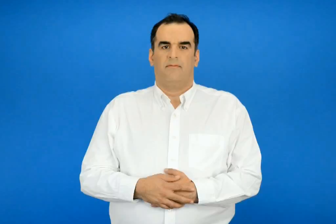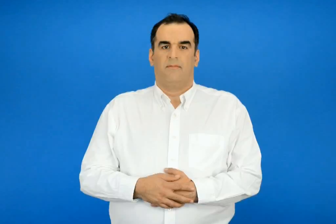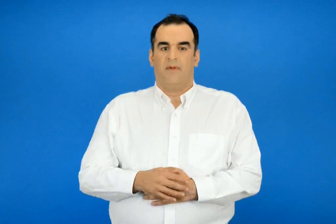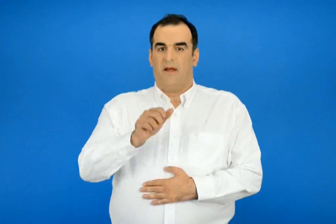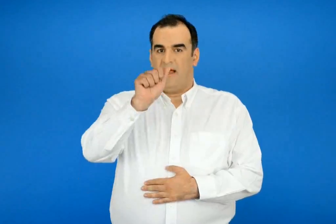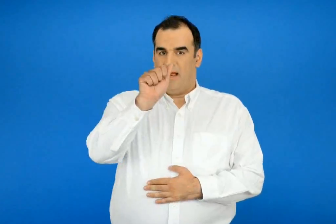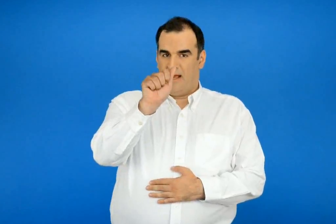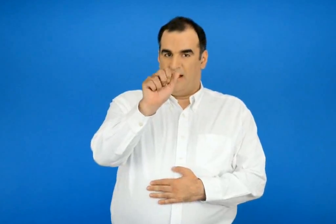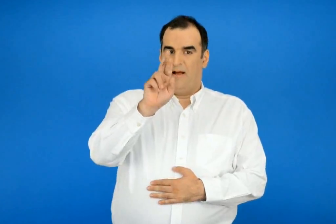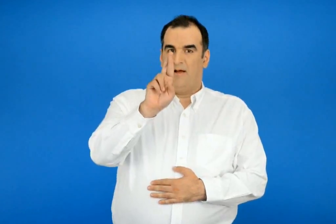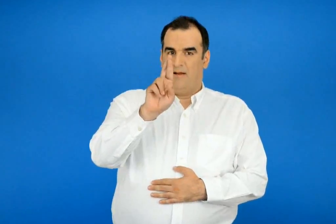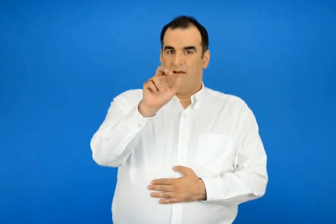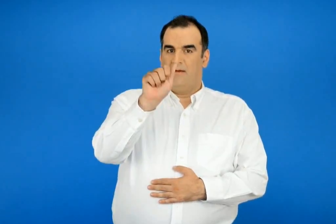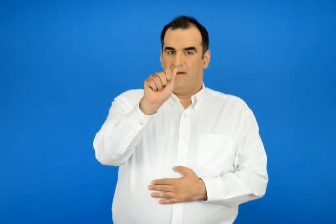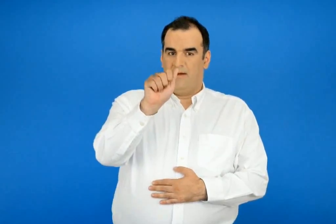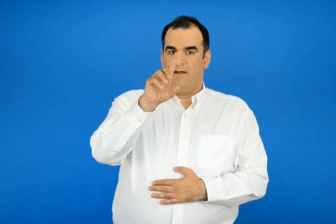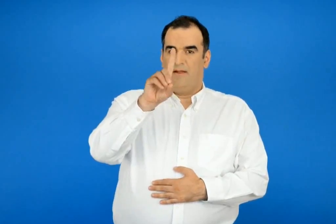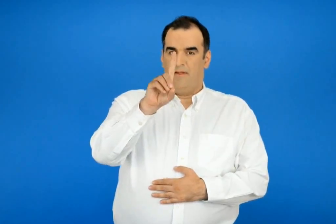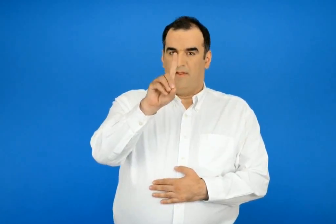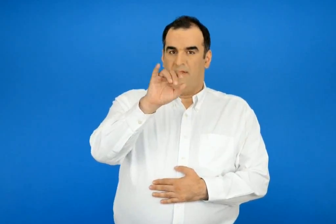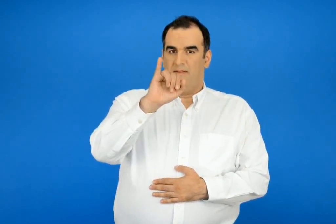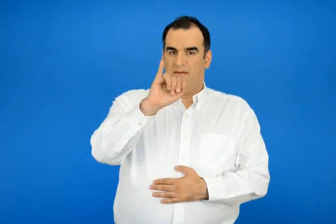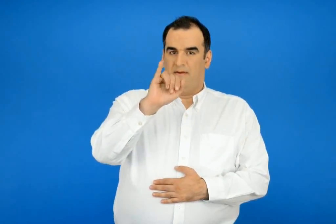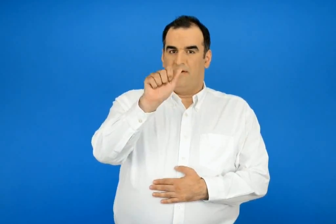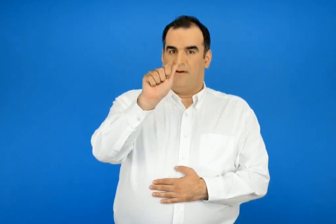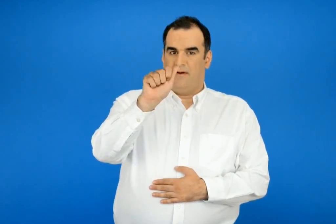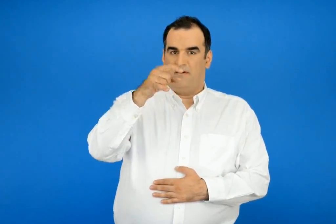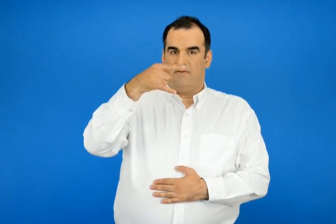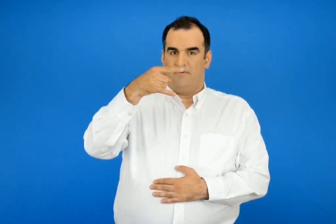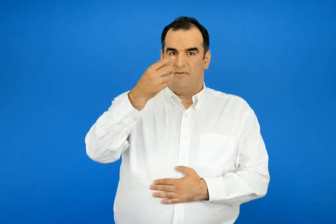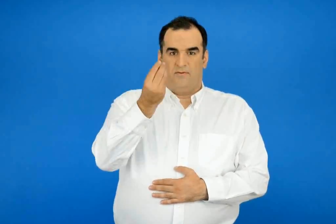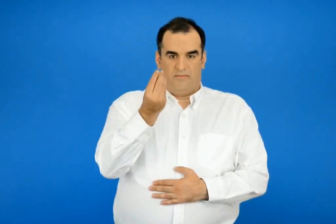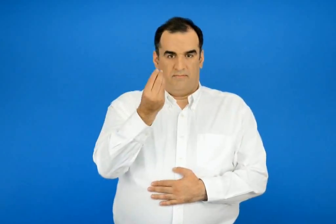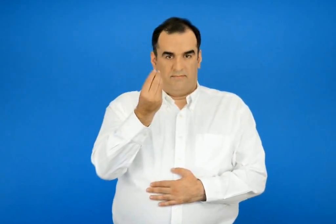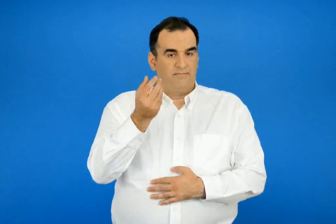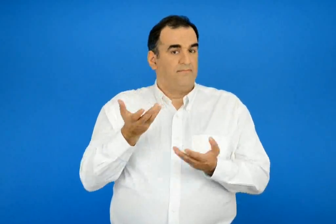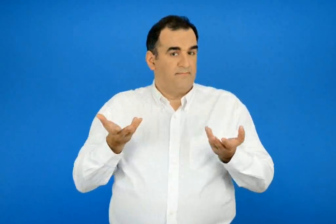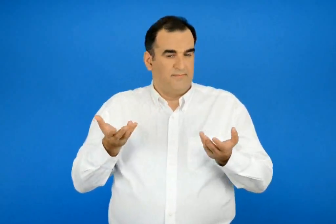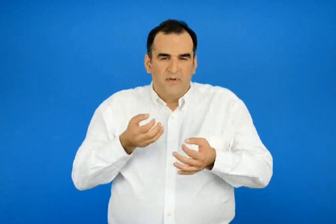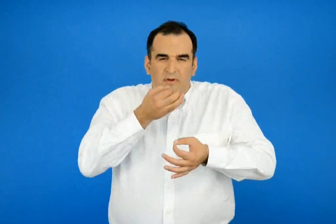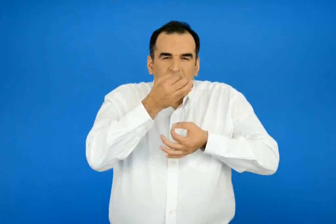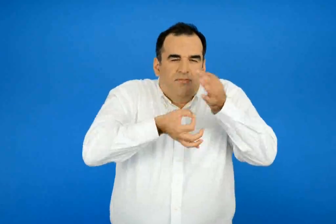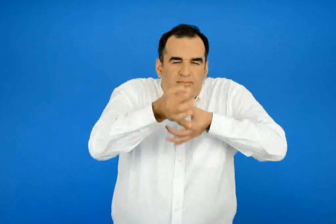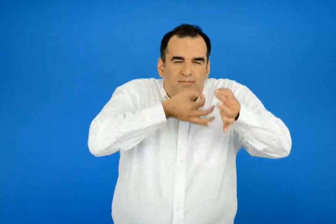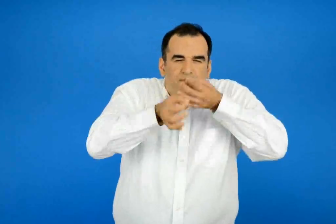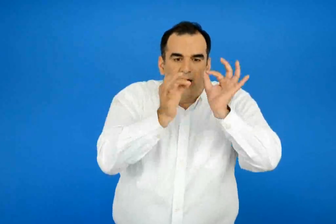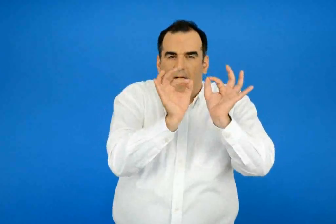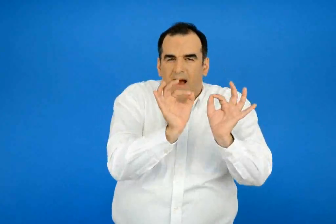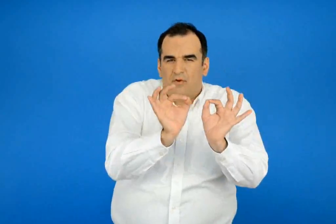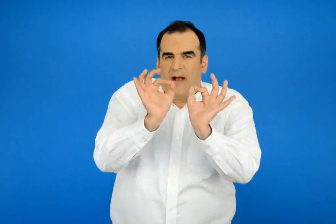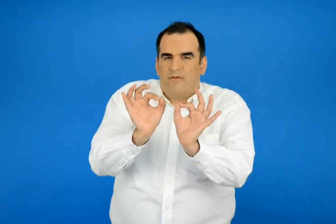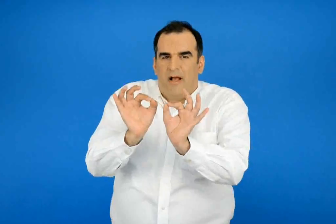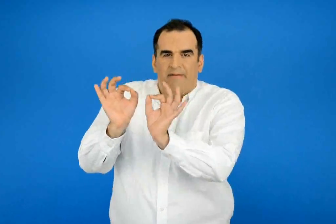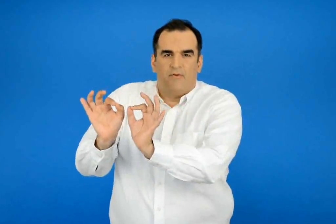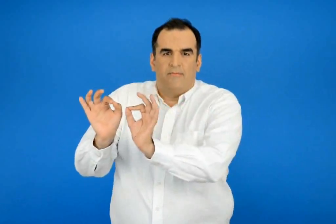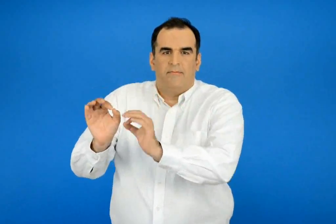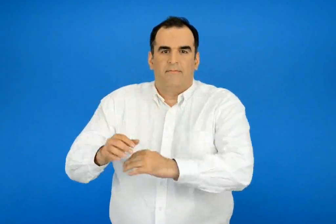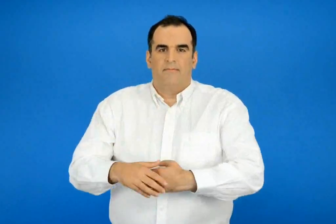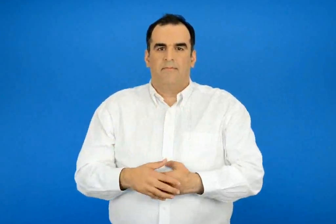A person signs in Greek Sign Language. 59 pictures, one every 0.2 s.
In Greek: αραδιάζω διηγούμαι λέω με τη σειρά
